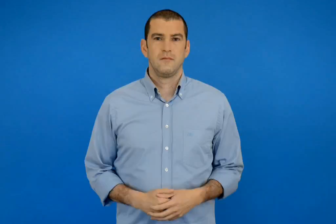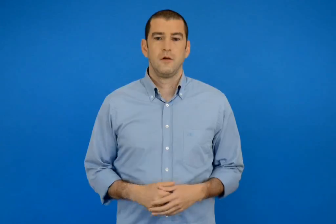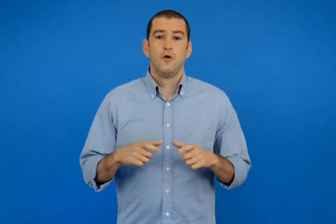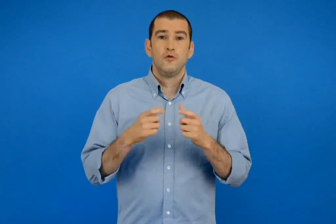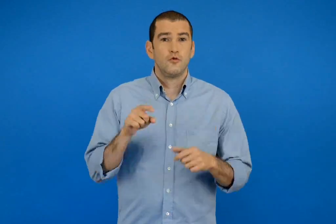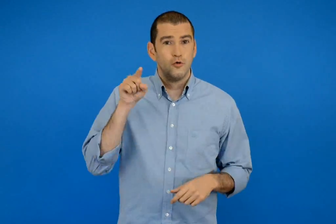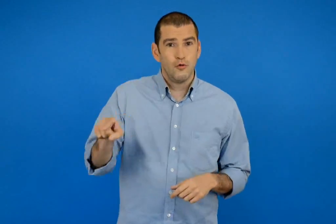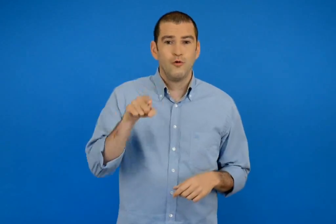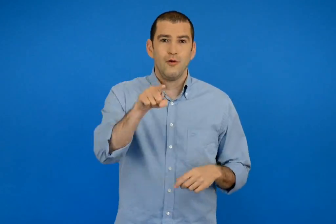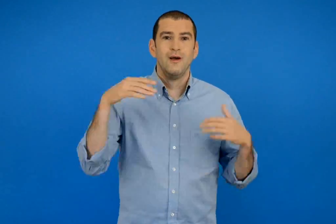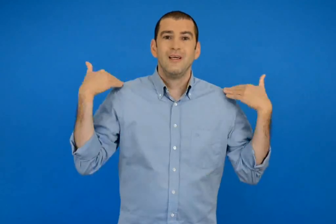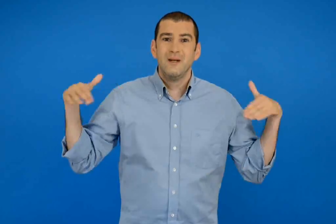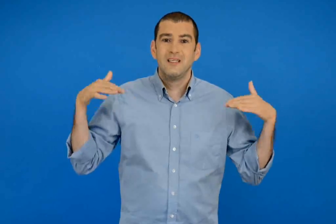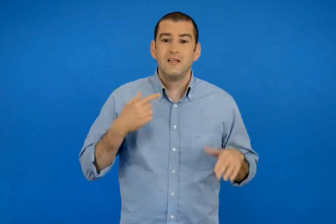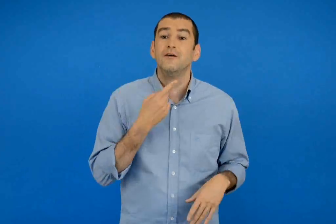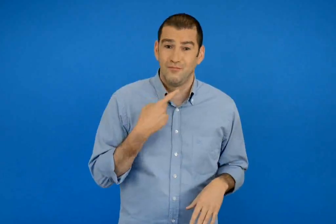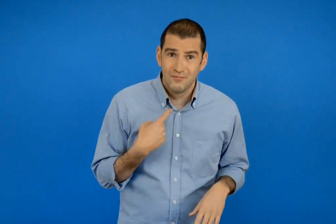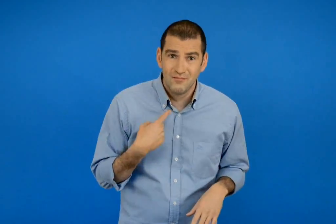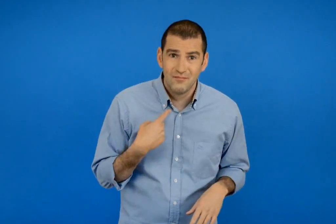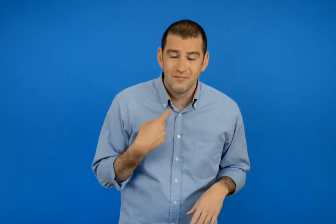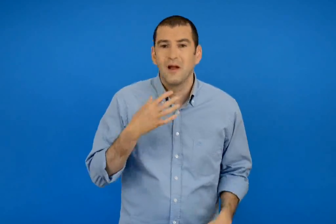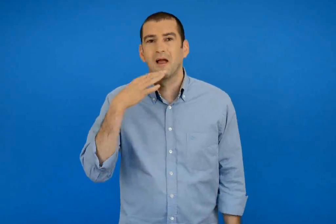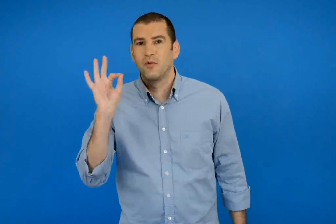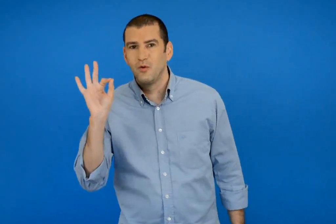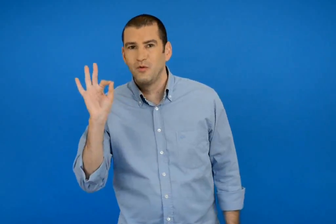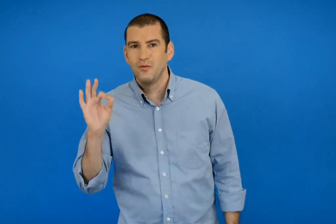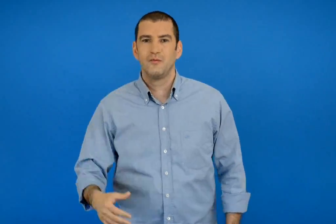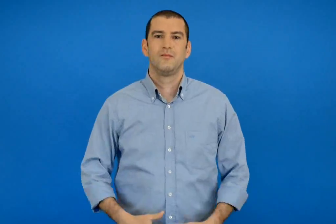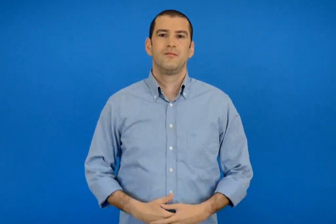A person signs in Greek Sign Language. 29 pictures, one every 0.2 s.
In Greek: σου αρέσει η γυμναστική που κάνεις στο σχολείο ; γιατί ;
